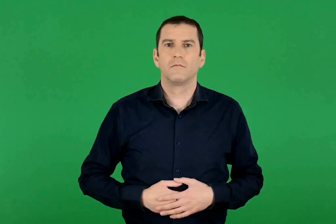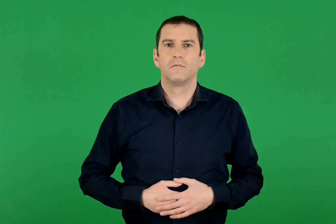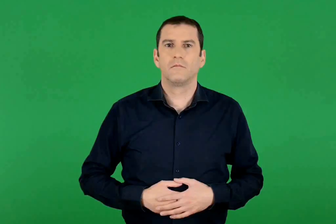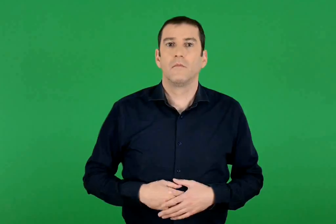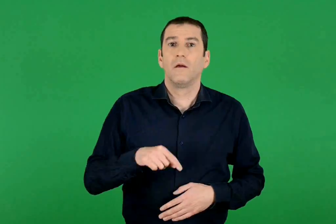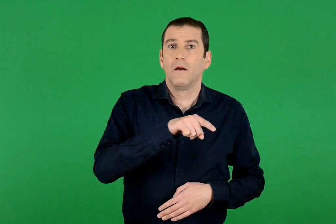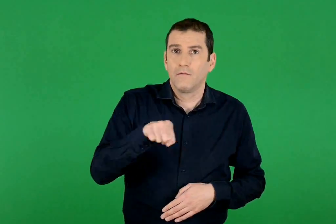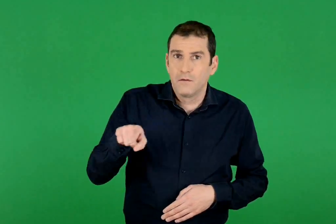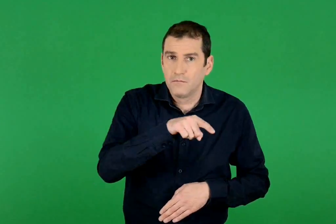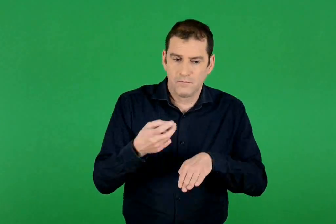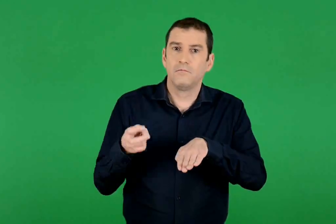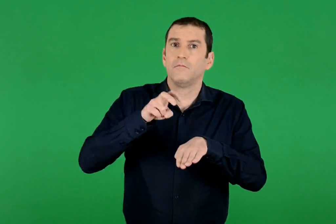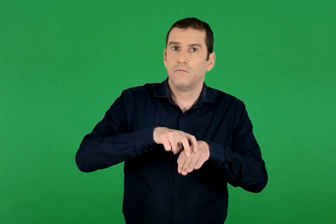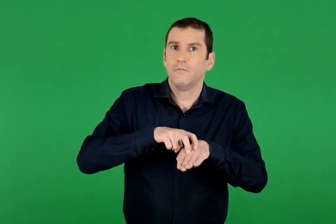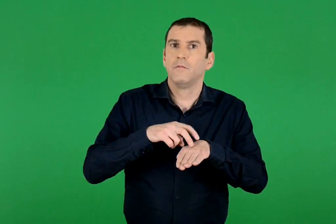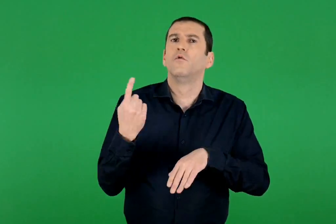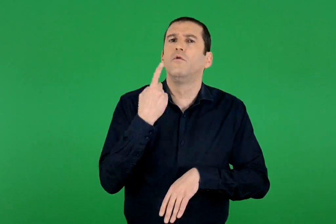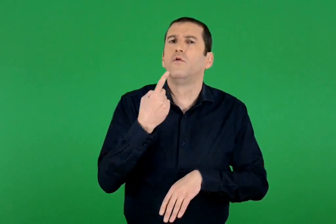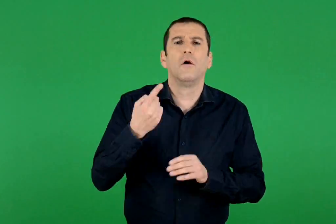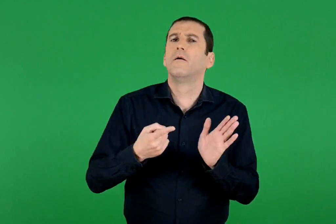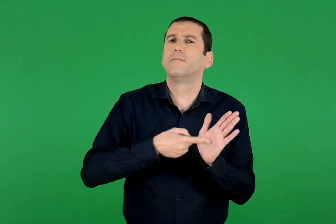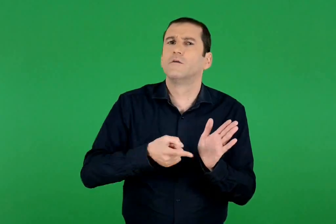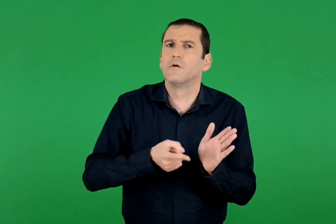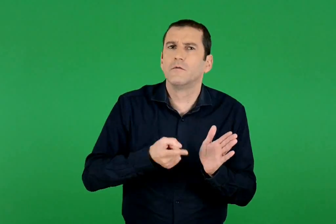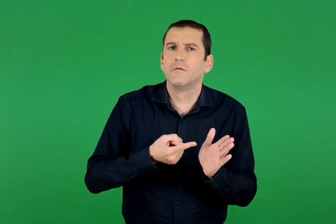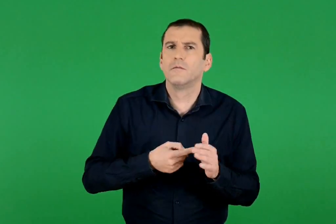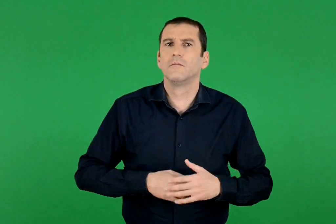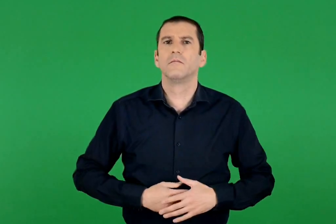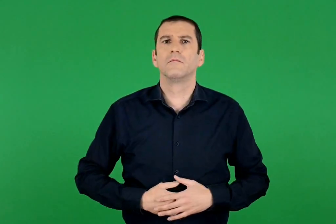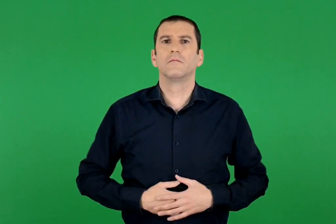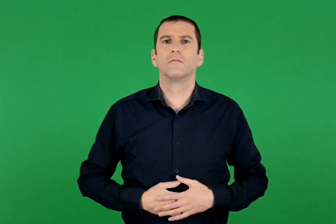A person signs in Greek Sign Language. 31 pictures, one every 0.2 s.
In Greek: πόσο συχνά τα χρησιμοποιούμε ;
